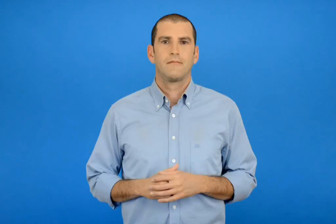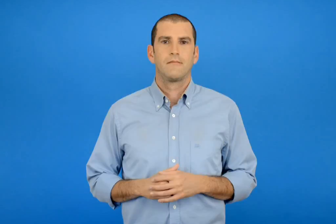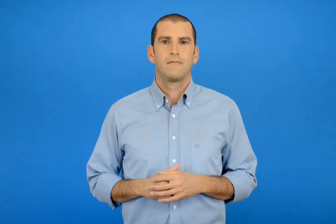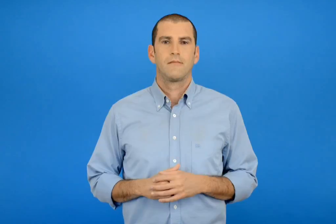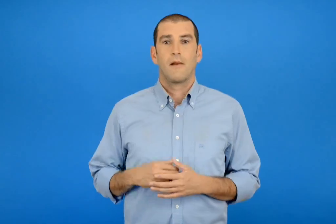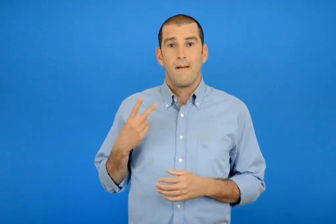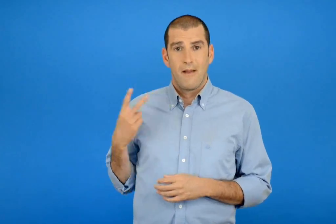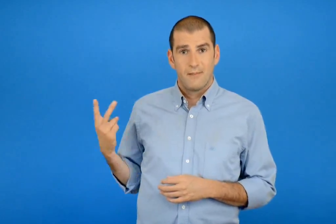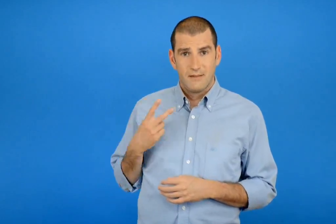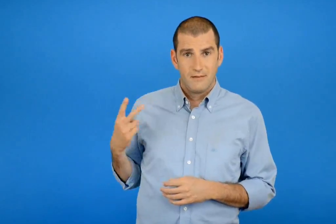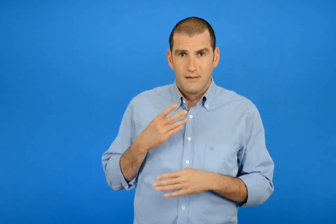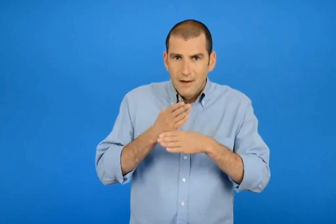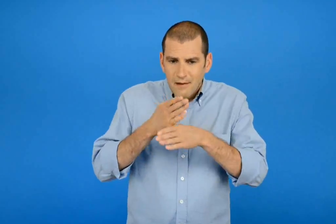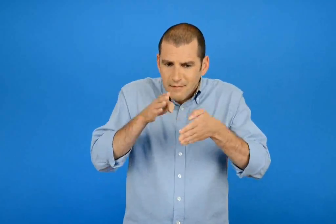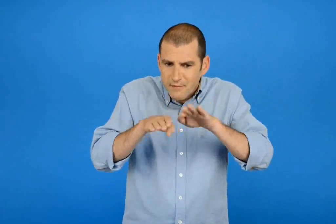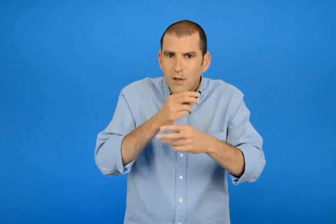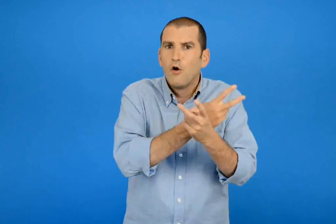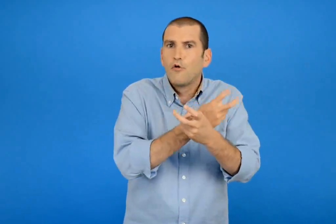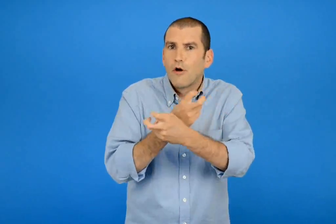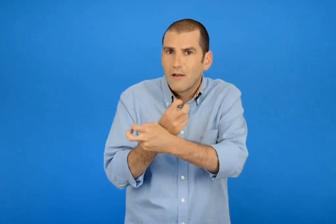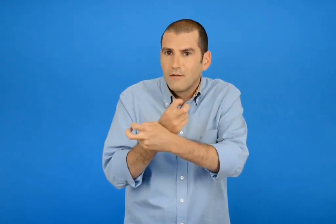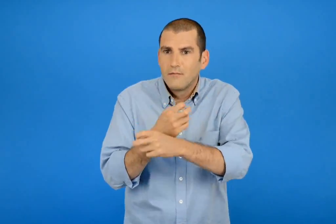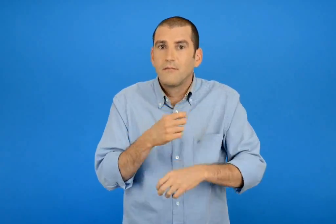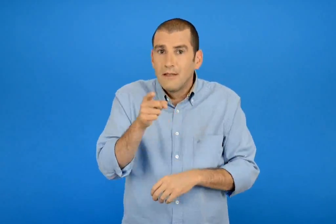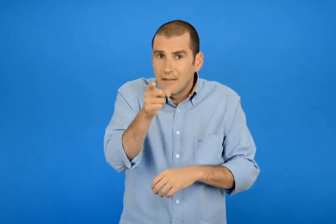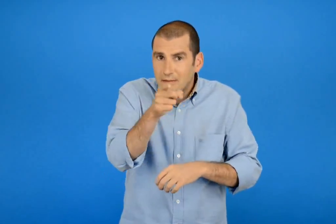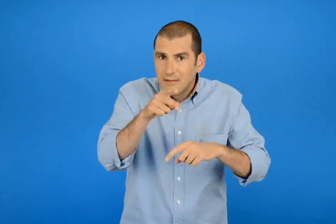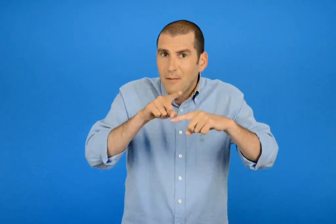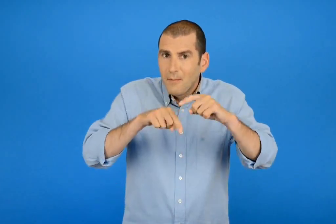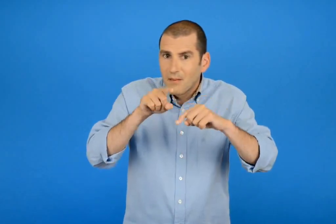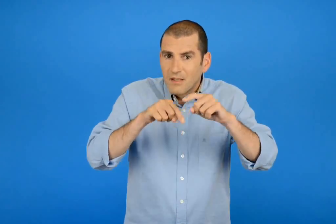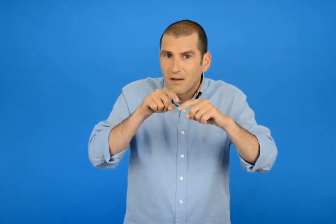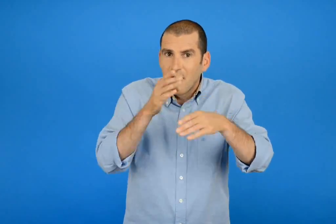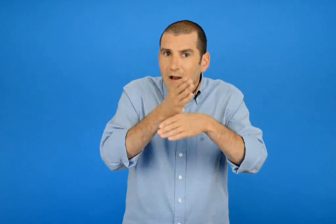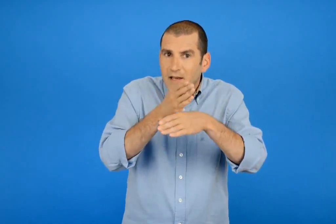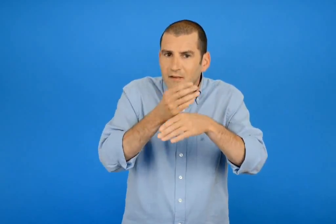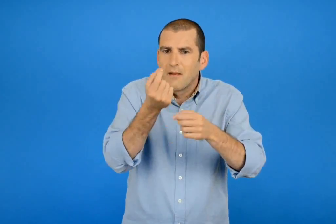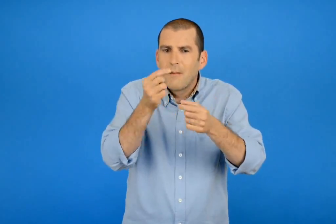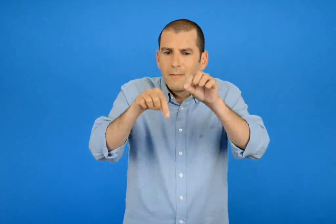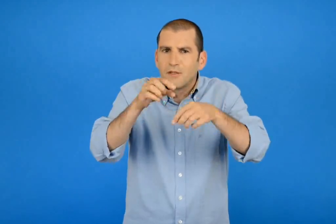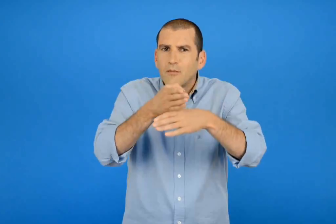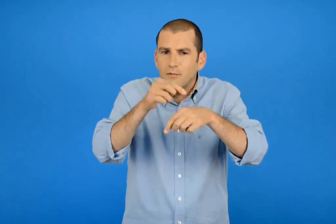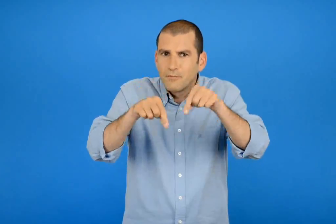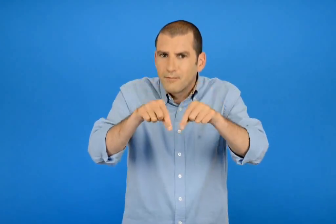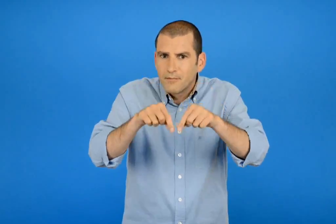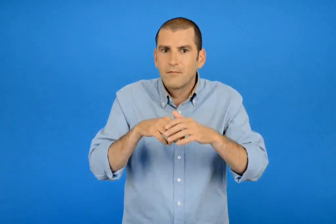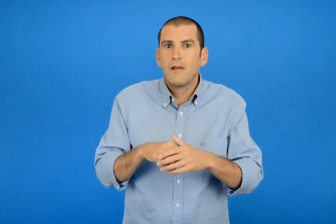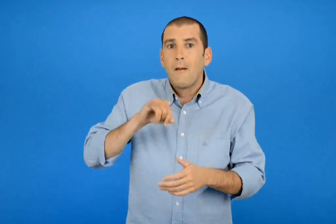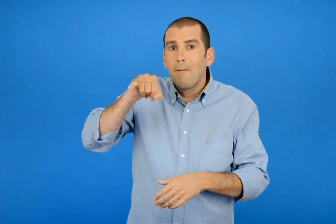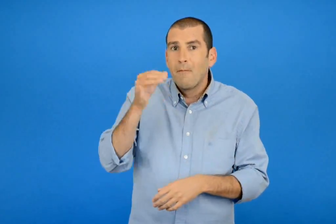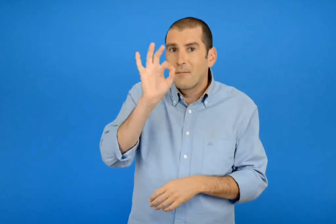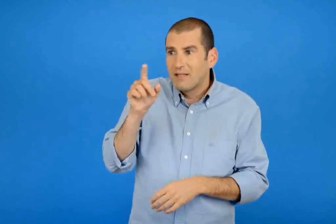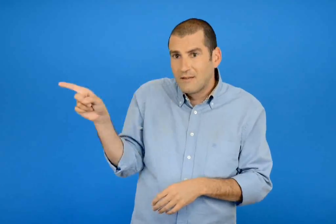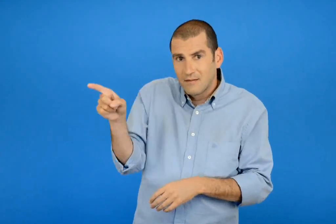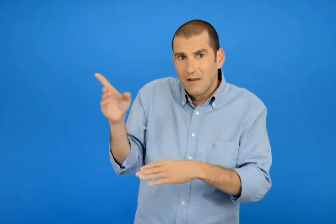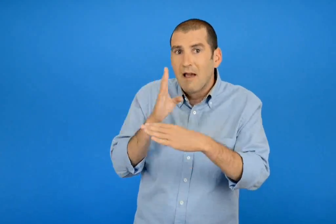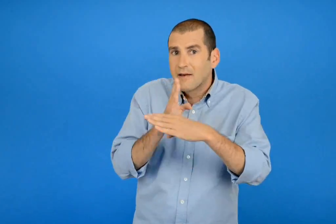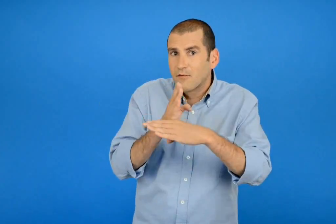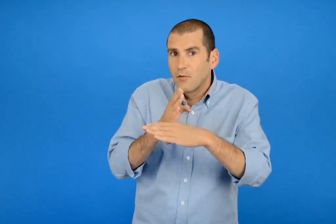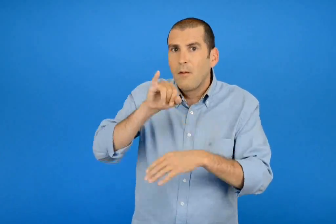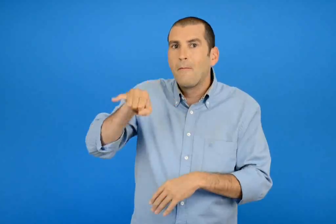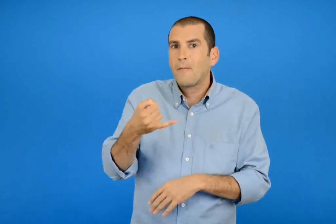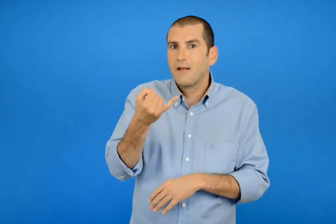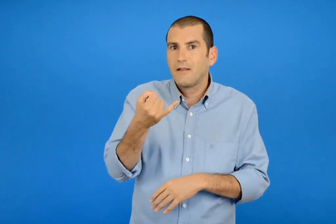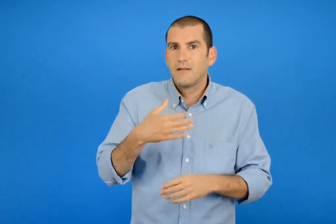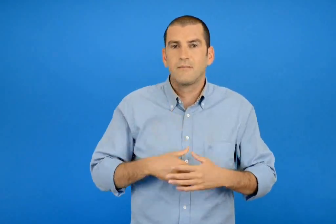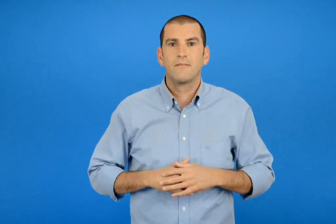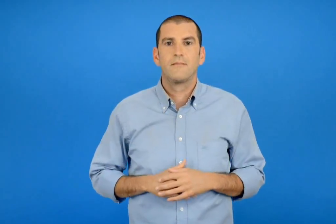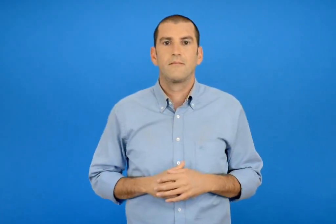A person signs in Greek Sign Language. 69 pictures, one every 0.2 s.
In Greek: εμείς κρύβουμε κοκάλα εσείς μυρμηγκιά κρύβετε ψίχουλα οι μέλισσες κρύβουν το μελί
